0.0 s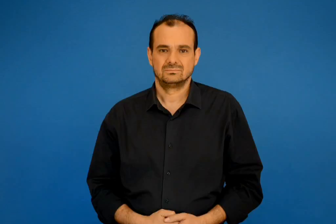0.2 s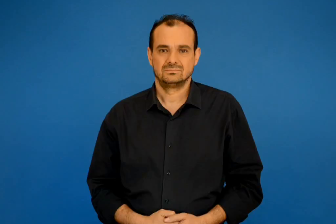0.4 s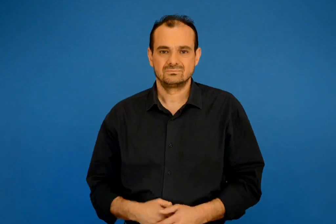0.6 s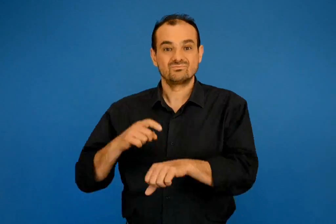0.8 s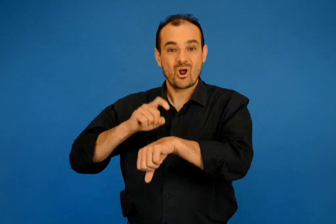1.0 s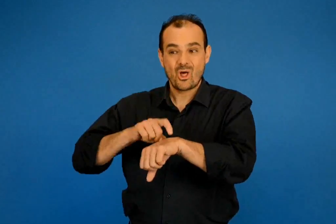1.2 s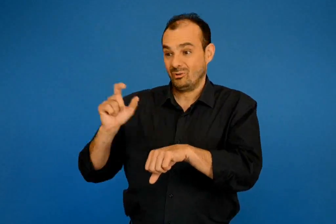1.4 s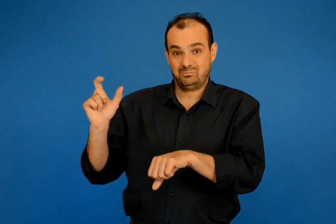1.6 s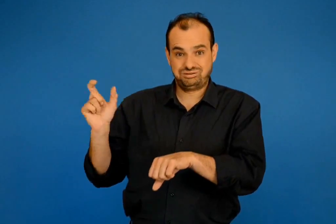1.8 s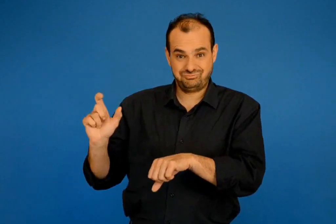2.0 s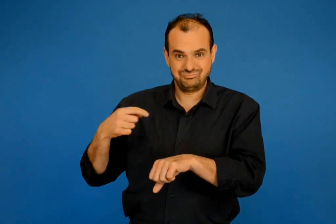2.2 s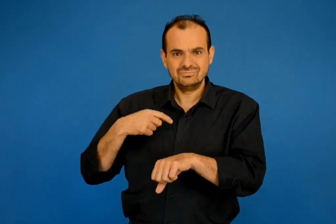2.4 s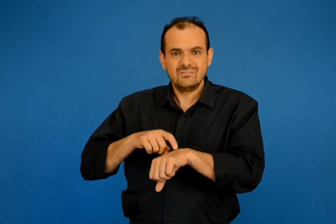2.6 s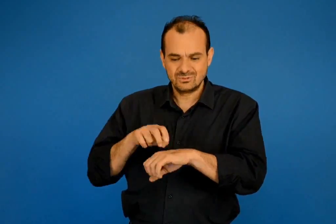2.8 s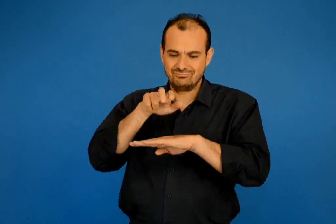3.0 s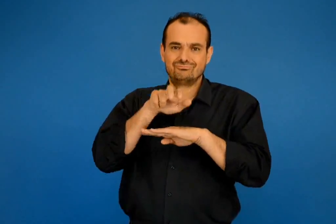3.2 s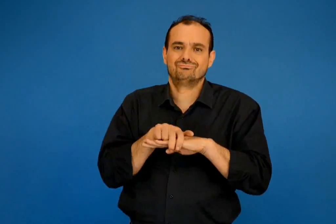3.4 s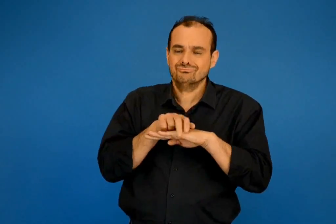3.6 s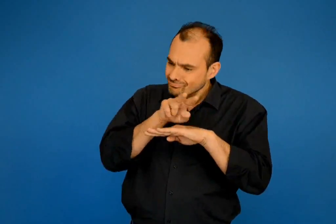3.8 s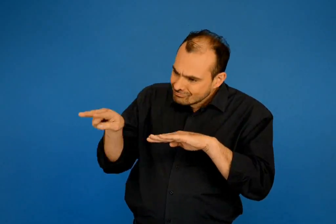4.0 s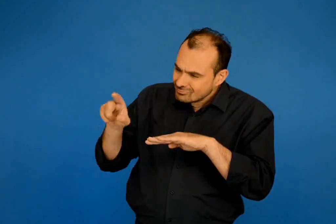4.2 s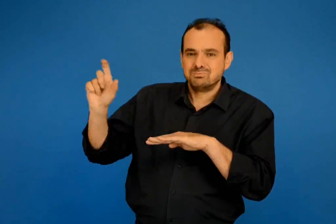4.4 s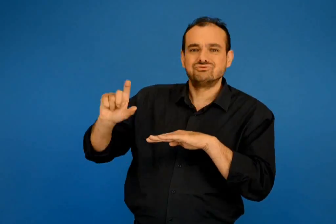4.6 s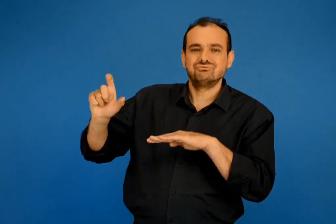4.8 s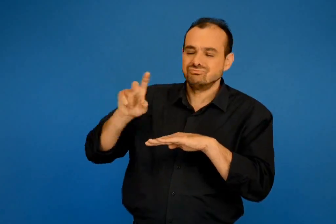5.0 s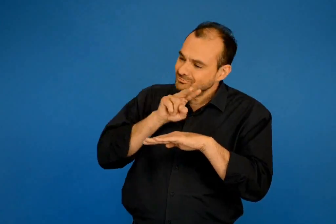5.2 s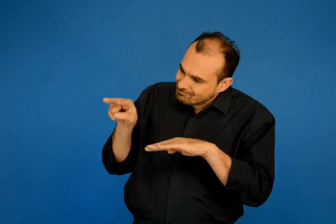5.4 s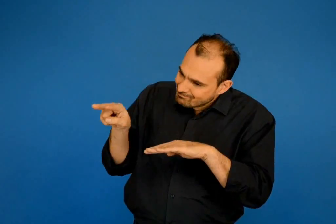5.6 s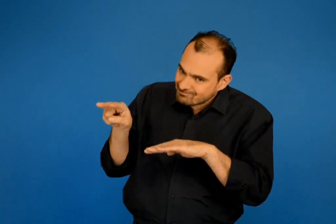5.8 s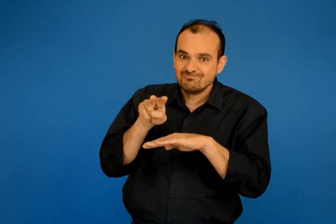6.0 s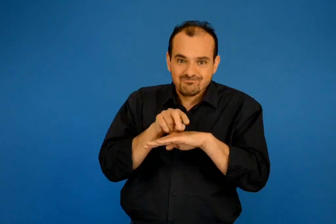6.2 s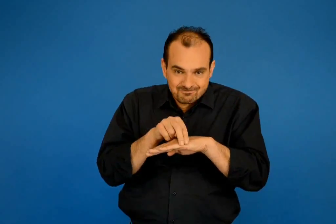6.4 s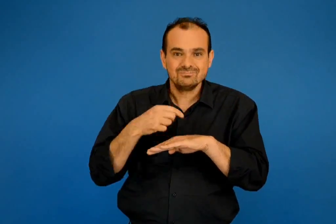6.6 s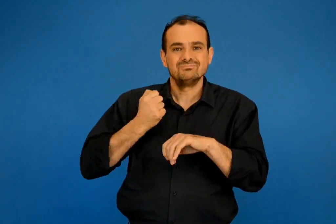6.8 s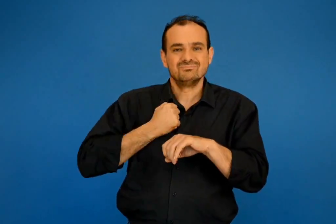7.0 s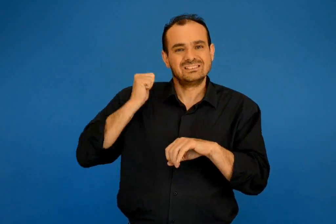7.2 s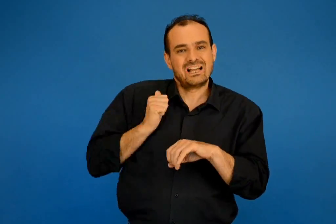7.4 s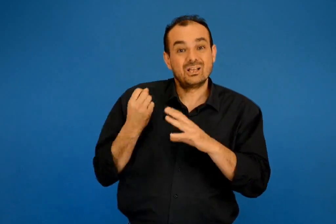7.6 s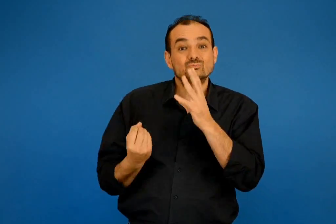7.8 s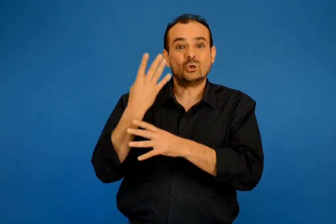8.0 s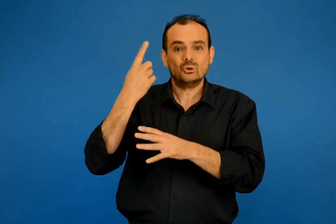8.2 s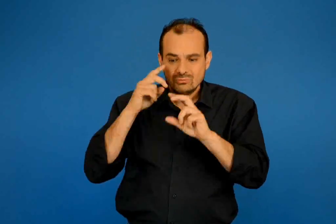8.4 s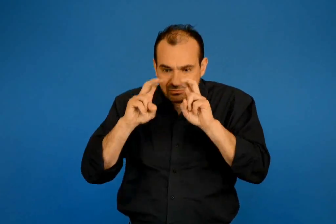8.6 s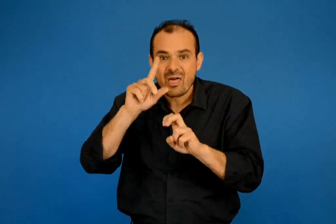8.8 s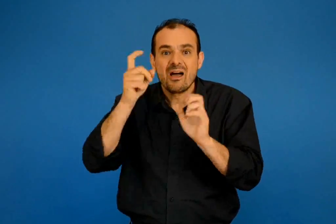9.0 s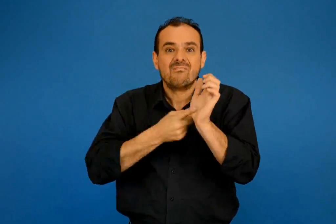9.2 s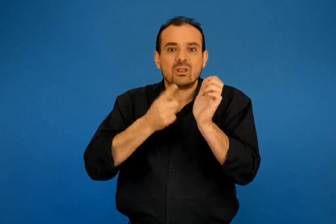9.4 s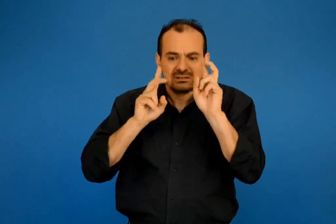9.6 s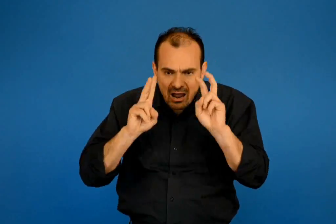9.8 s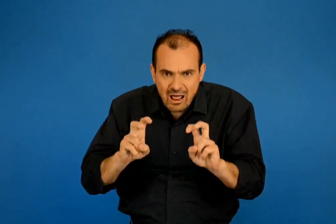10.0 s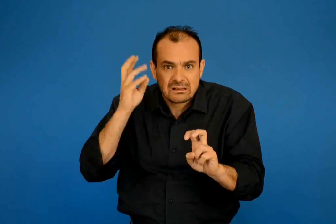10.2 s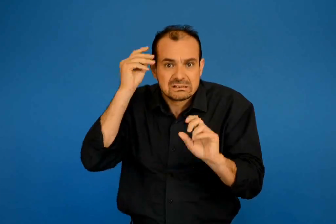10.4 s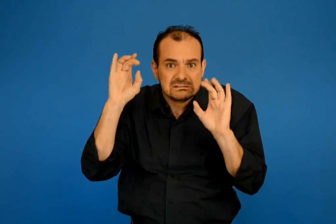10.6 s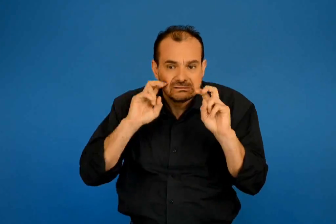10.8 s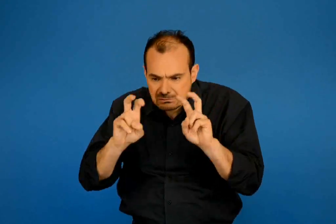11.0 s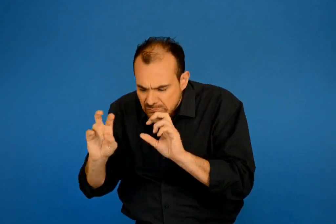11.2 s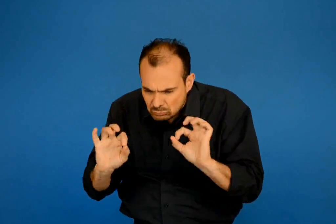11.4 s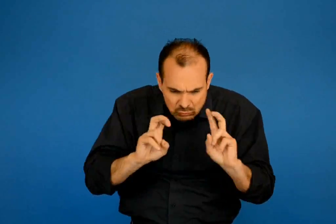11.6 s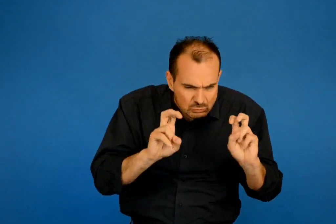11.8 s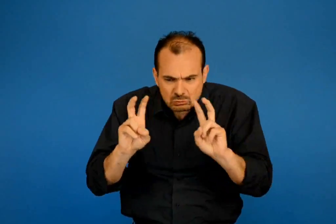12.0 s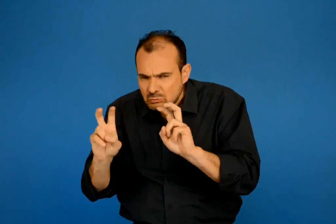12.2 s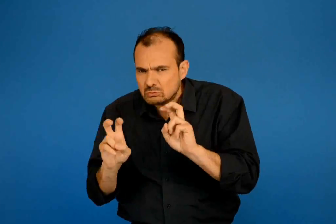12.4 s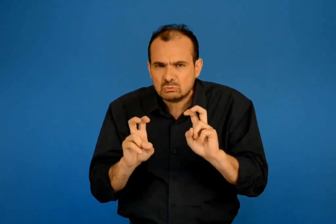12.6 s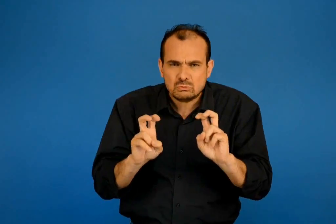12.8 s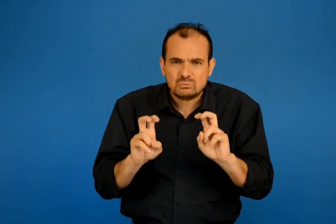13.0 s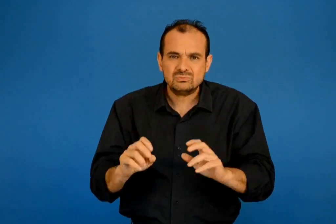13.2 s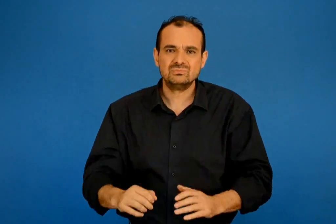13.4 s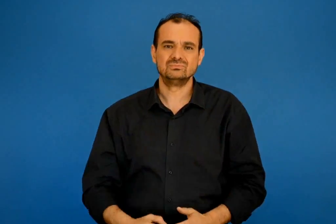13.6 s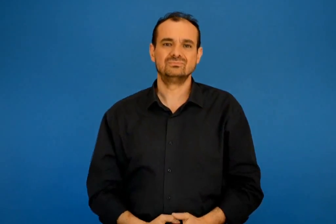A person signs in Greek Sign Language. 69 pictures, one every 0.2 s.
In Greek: όταν χτύπησε το ξυπνητήρι ήμουν ήδη ξύπνιος καθισμένος στο κρεβάτι μου για δέκατη φορά βεβαιώθηκα πως δεν έλειπε τίποτα από την καινούργια μου τσάντα
